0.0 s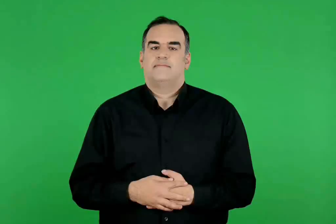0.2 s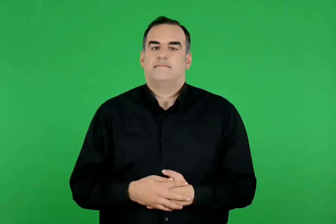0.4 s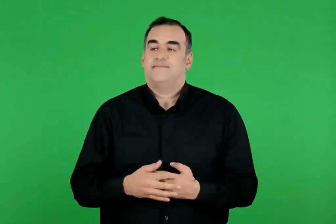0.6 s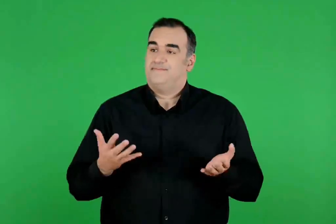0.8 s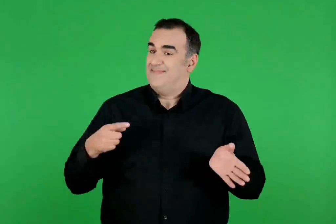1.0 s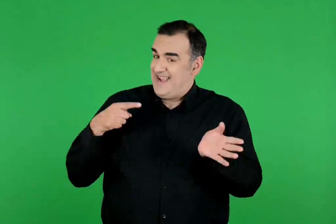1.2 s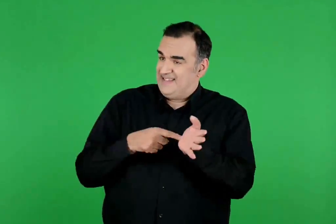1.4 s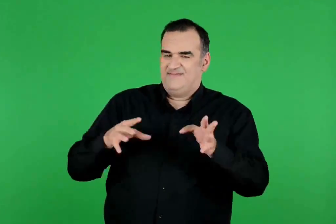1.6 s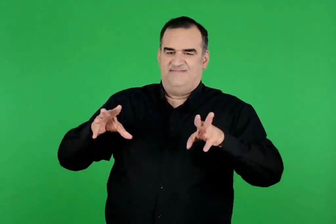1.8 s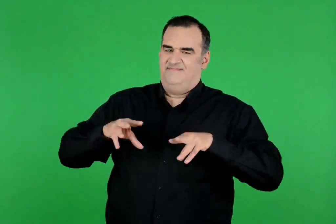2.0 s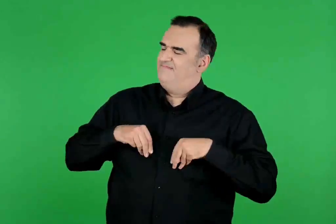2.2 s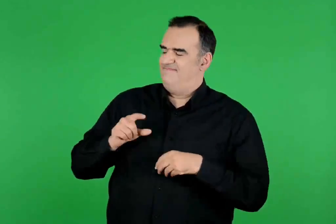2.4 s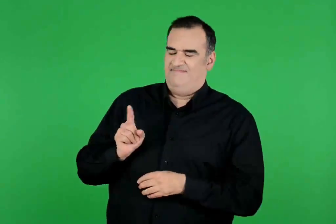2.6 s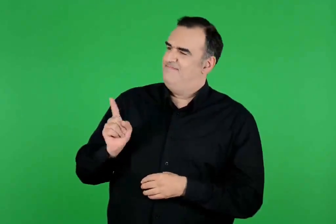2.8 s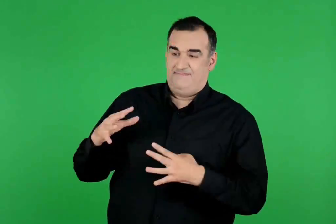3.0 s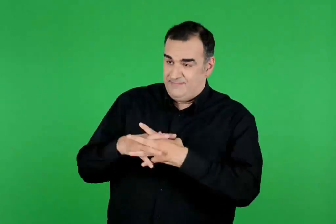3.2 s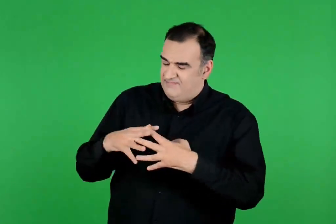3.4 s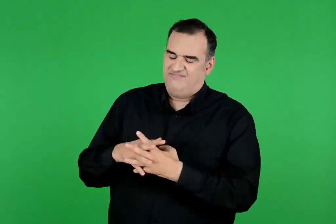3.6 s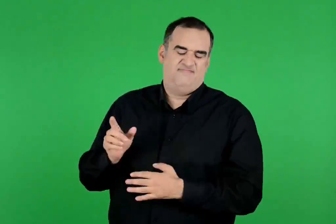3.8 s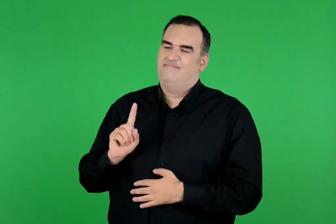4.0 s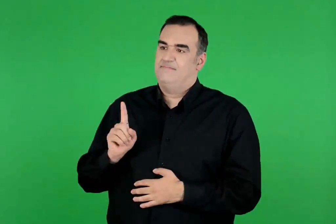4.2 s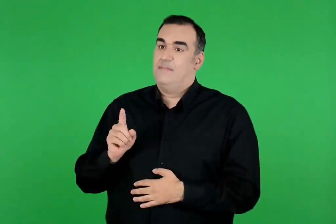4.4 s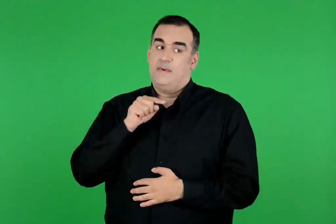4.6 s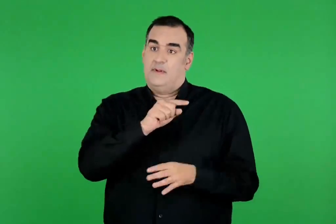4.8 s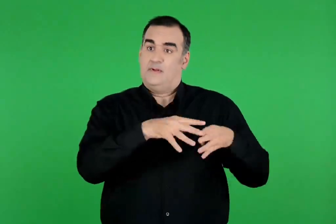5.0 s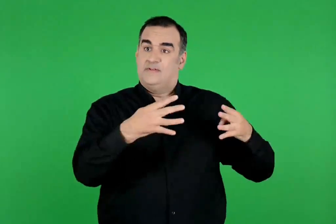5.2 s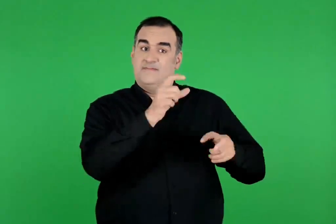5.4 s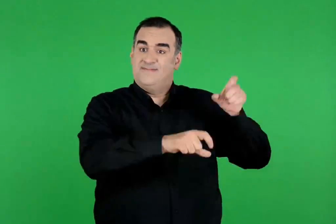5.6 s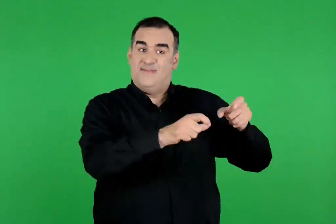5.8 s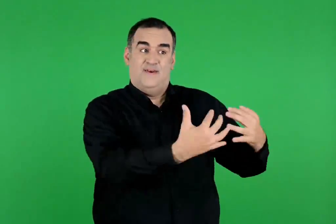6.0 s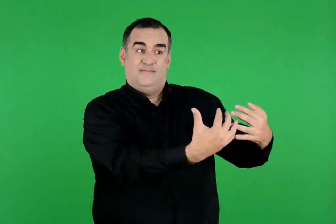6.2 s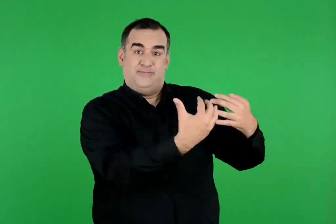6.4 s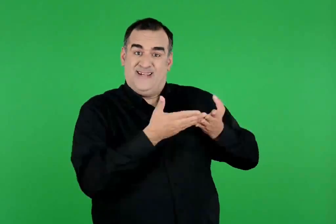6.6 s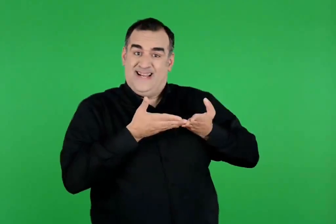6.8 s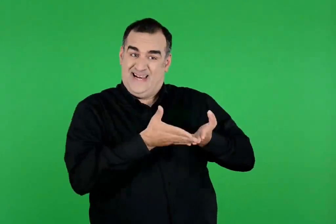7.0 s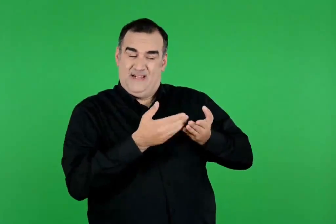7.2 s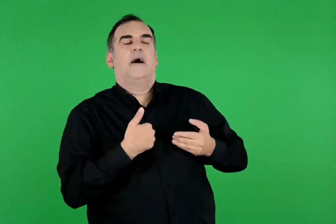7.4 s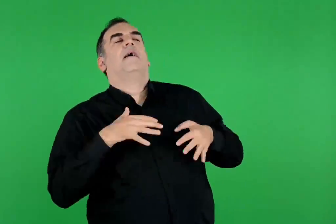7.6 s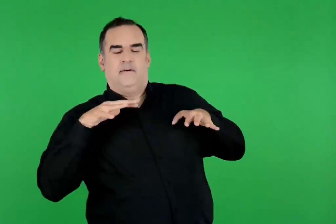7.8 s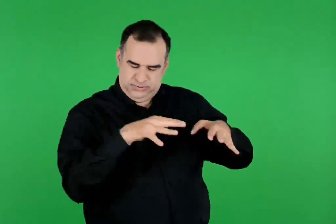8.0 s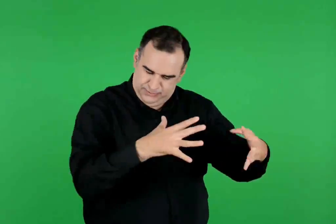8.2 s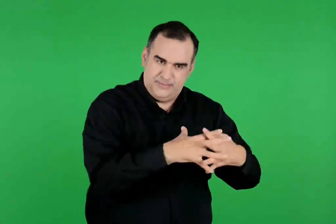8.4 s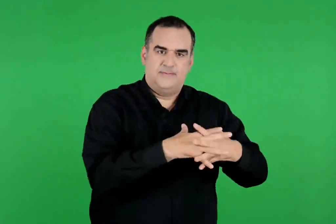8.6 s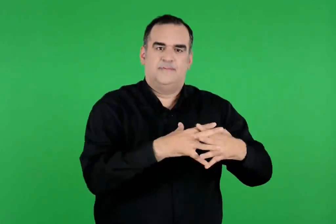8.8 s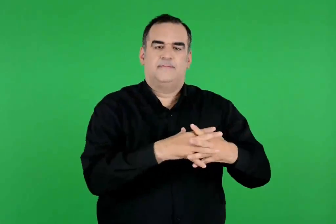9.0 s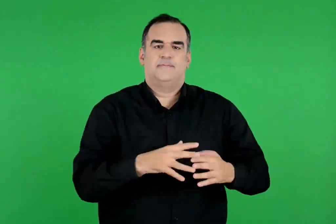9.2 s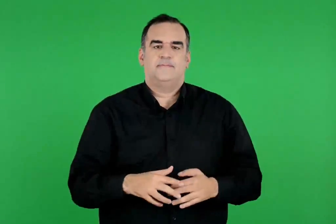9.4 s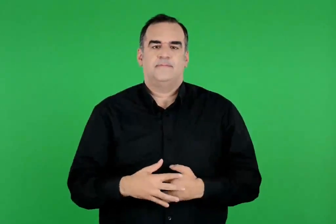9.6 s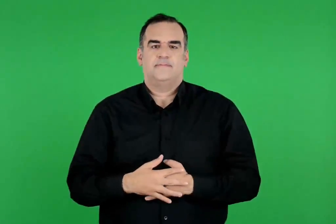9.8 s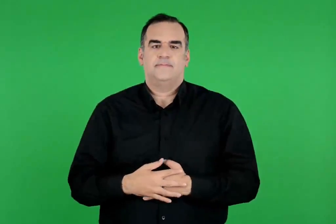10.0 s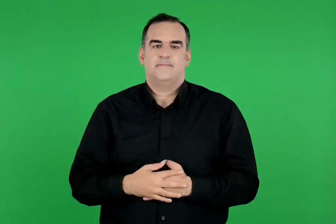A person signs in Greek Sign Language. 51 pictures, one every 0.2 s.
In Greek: μα ο αχιλλέας δε δέχτηκε κι είπε ότι θα πολεμούσε μόνο αν οι τρώες έφταναν στα καράβια του
